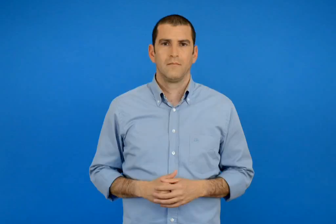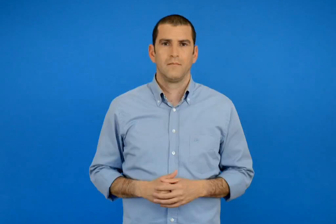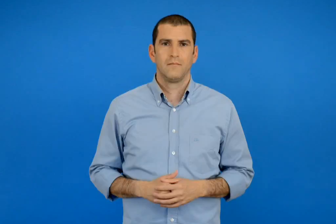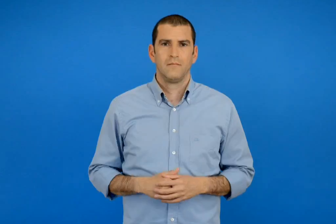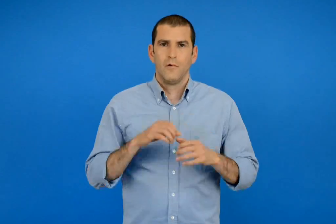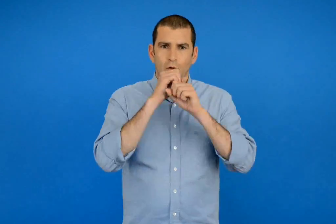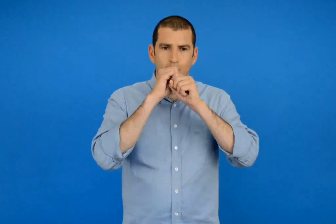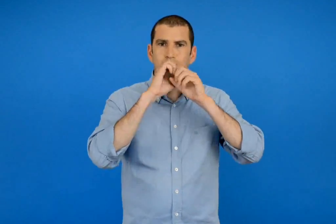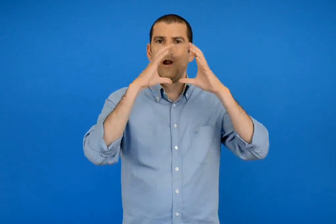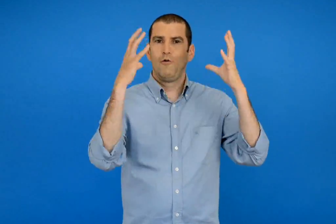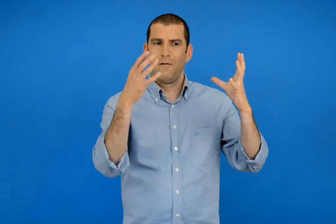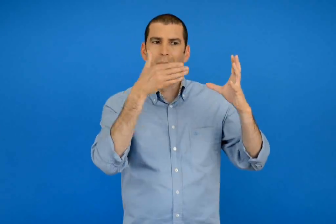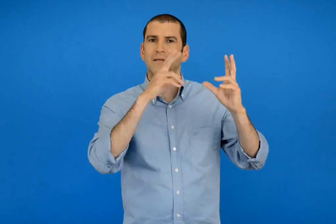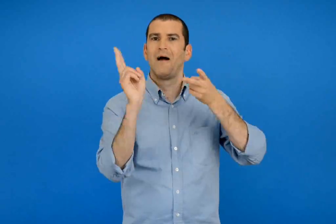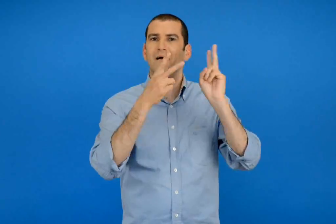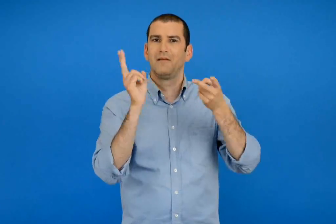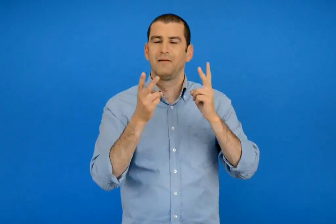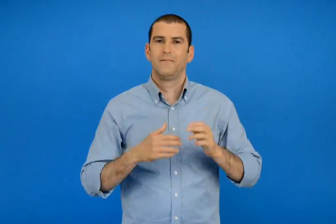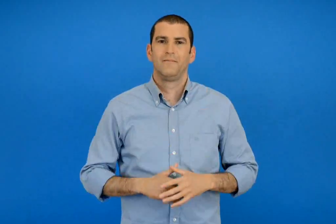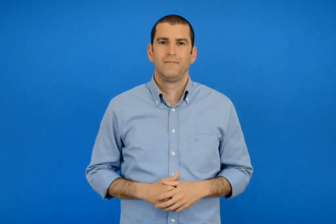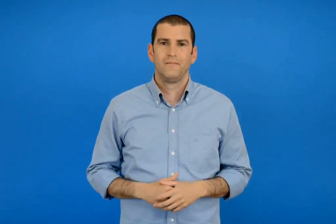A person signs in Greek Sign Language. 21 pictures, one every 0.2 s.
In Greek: μπαλόνια με αέριο
